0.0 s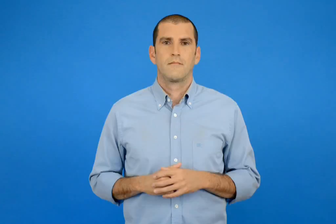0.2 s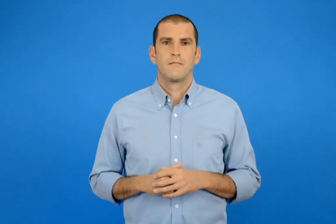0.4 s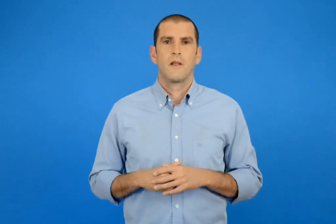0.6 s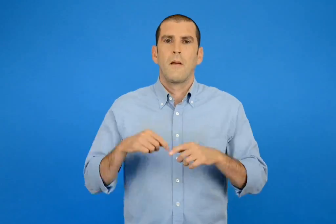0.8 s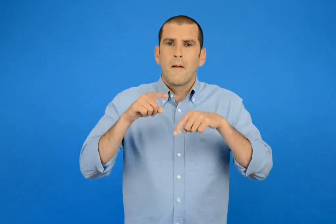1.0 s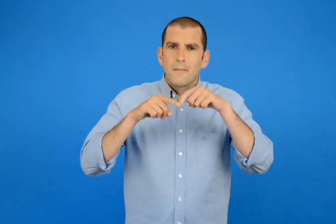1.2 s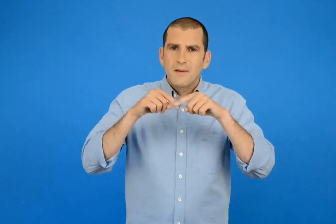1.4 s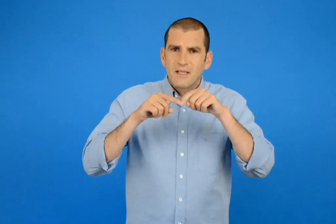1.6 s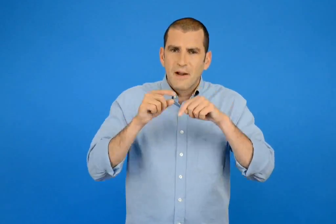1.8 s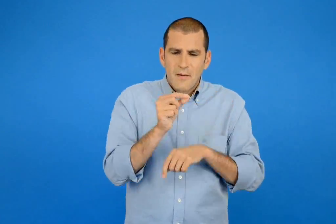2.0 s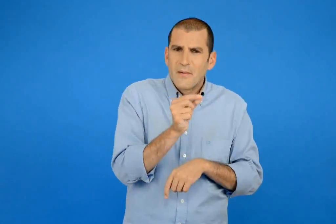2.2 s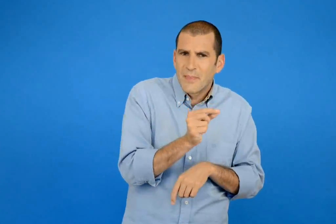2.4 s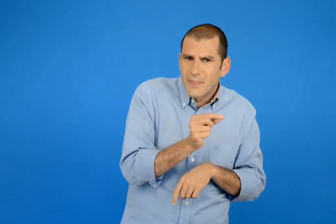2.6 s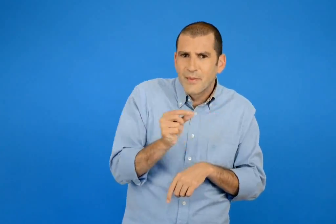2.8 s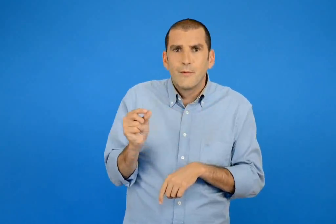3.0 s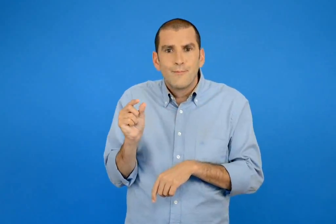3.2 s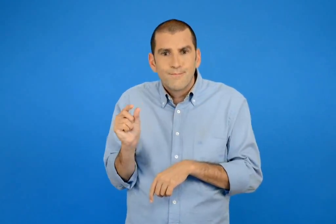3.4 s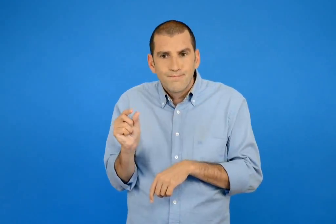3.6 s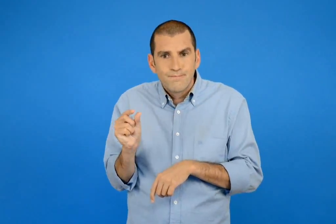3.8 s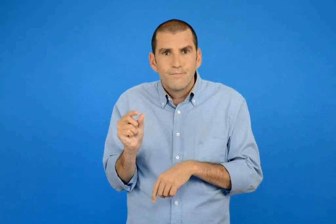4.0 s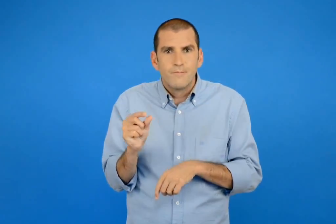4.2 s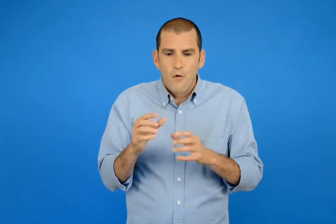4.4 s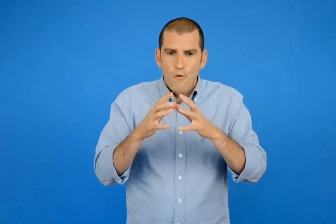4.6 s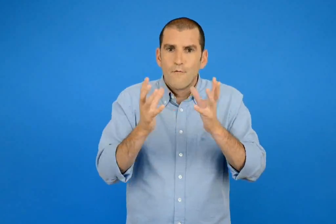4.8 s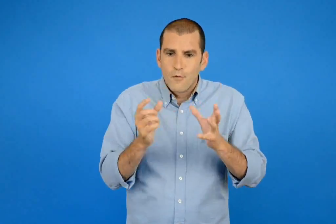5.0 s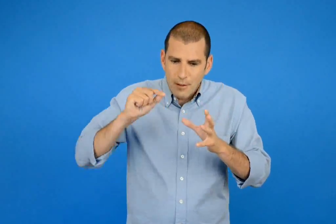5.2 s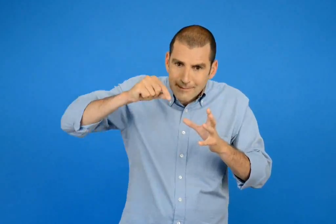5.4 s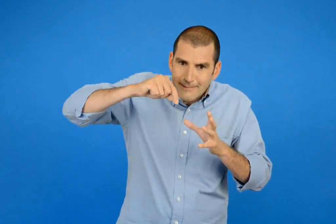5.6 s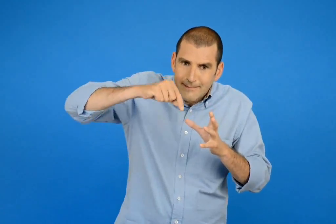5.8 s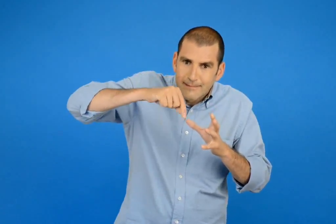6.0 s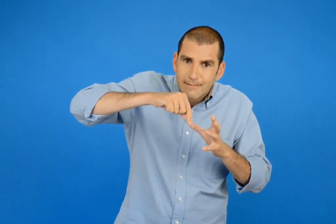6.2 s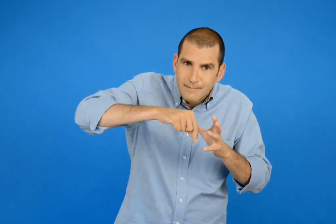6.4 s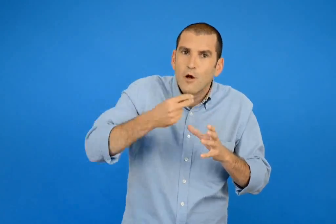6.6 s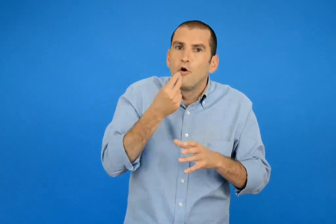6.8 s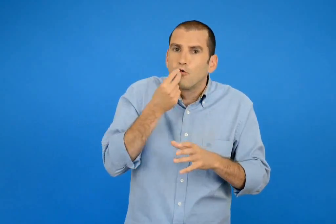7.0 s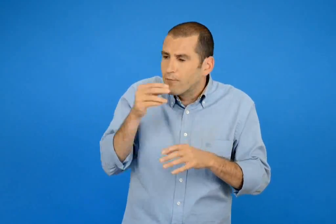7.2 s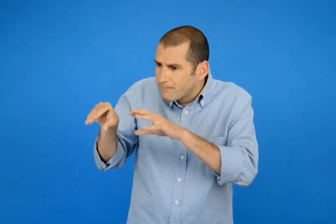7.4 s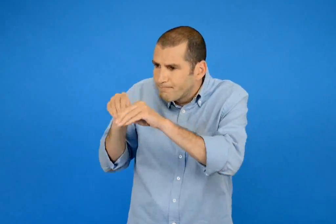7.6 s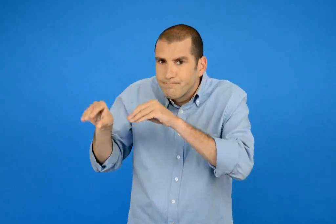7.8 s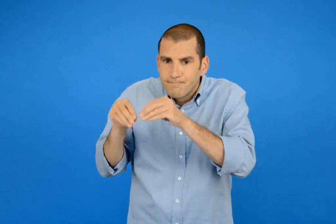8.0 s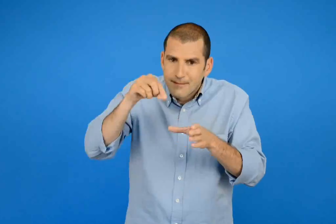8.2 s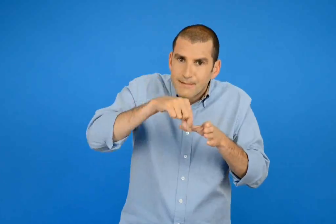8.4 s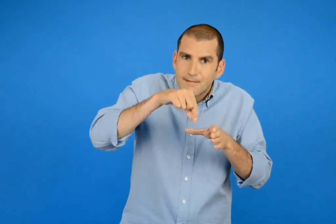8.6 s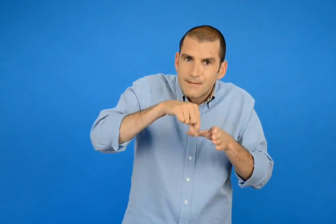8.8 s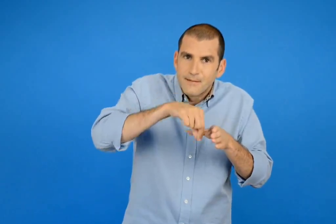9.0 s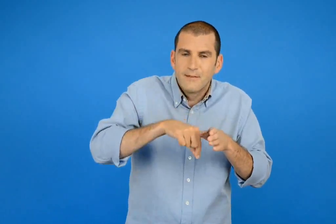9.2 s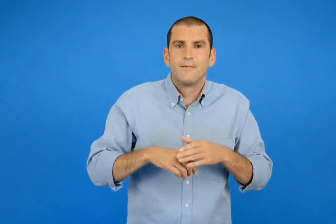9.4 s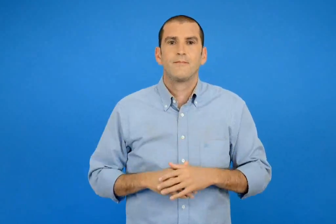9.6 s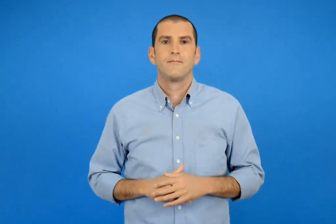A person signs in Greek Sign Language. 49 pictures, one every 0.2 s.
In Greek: μικρά και μεγάλα μυρμήγκια σκάβουν τις φωλιές τους και μαζεύουν την τροφή τους
